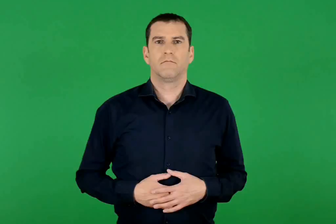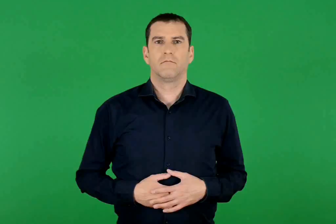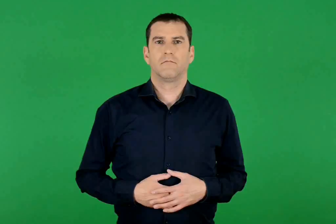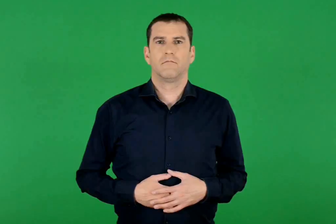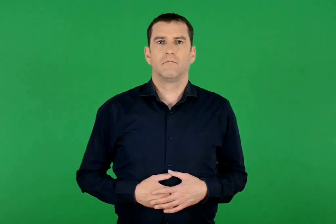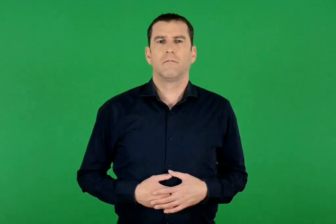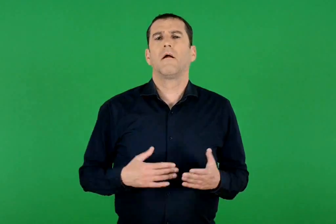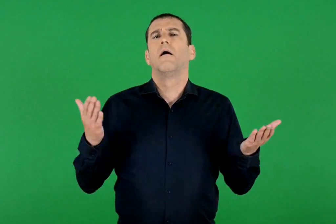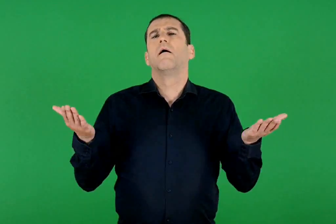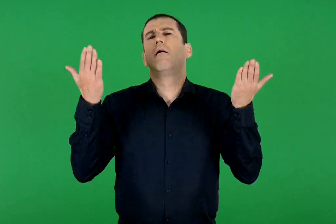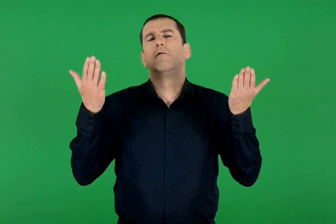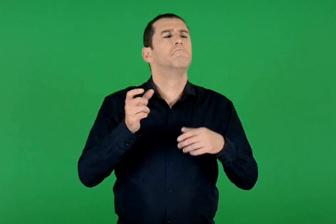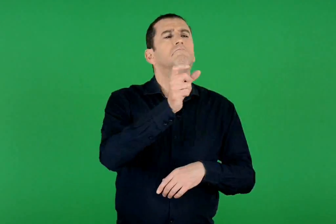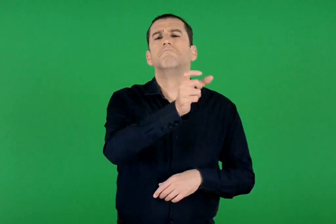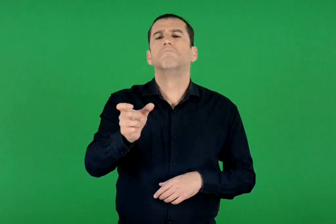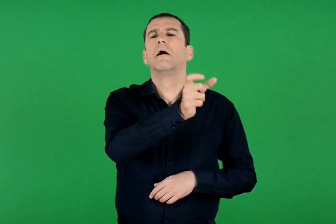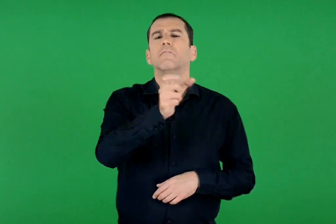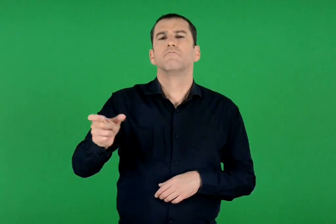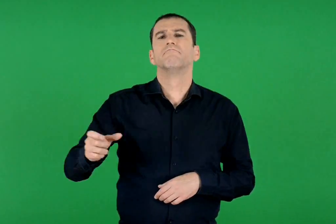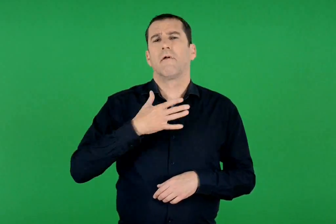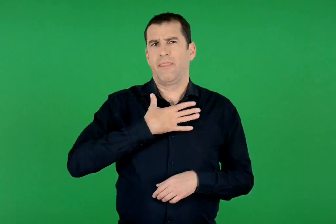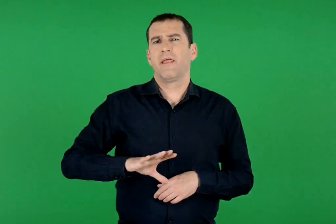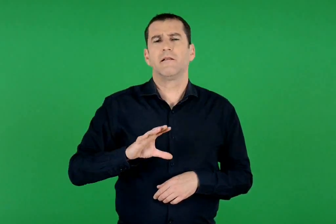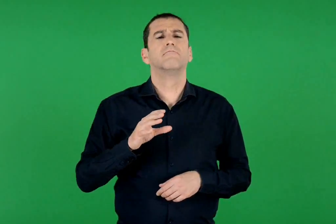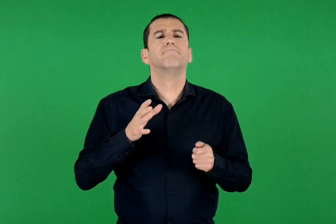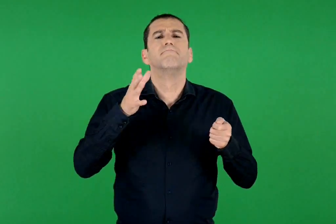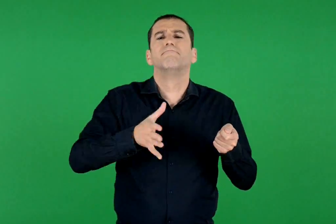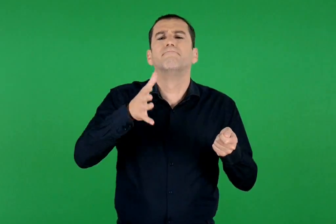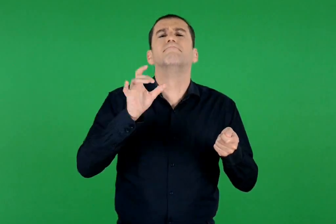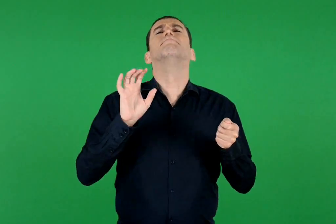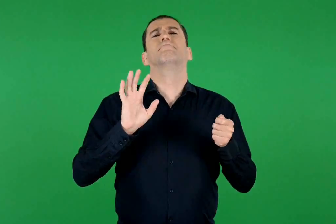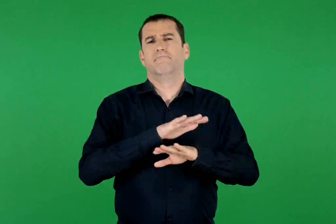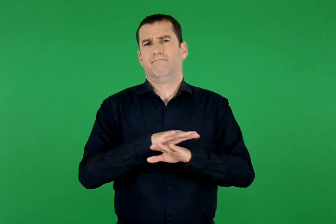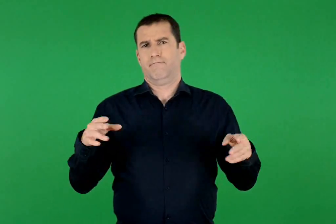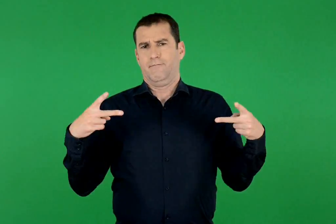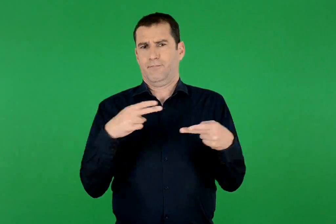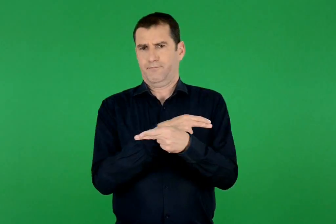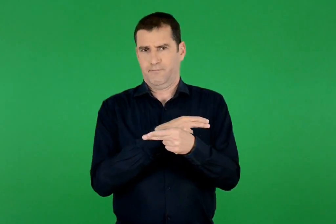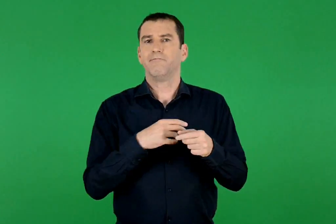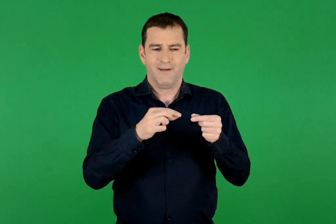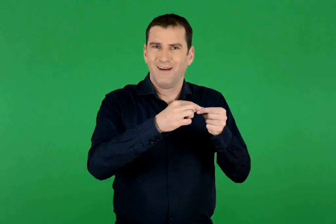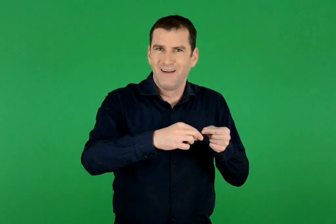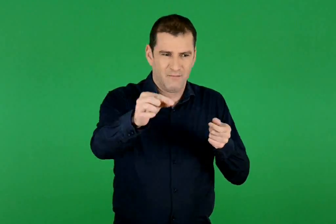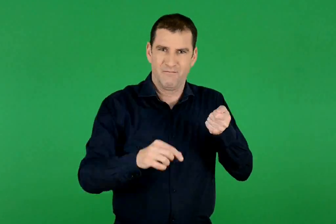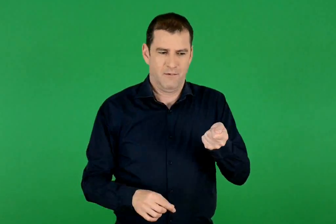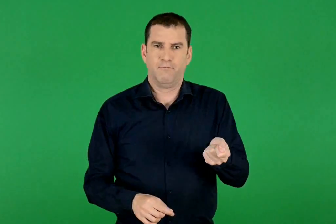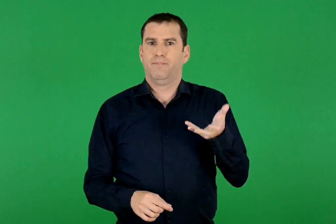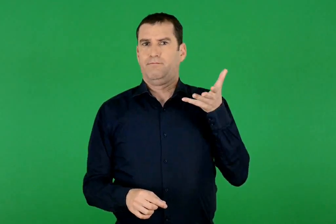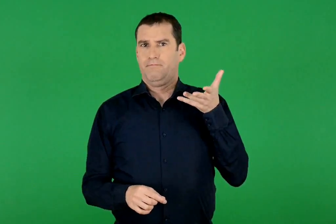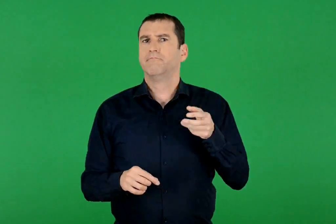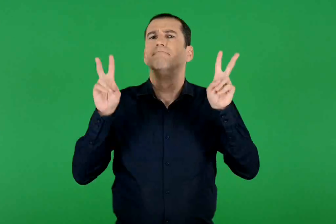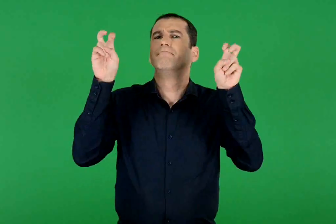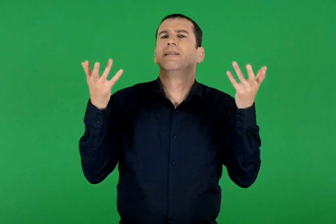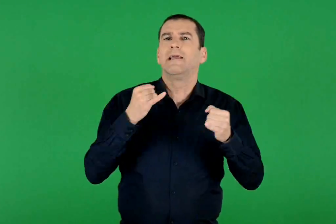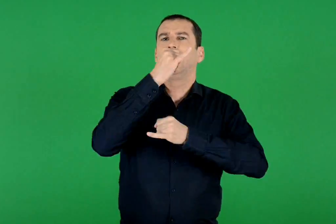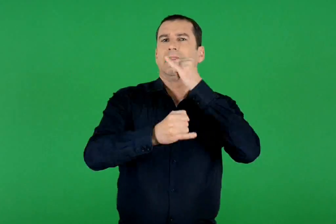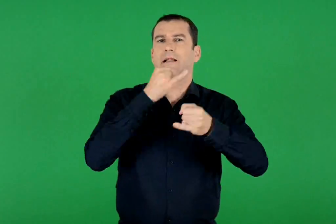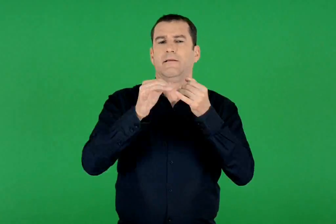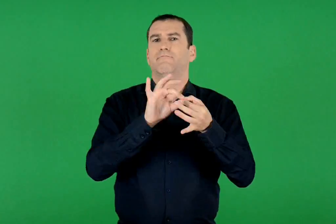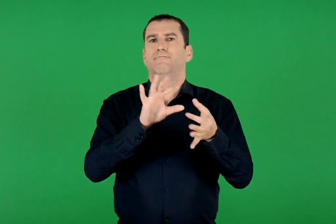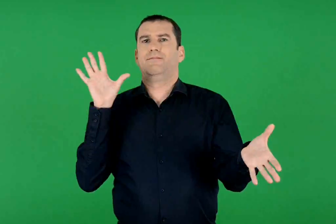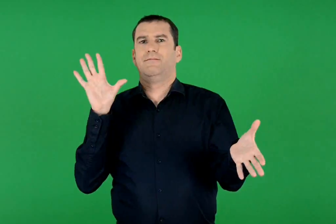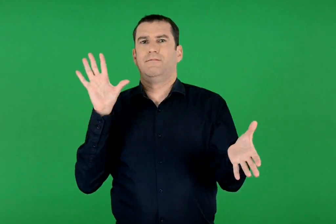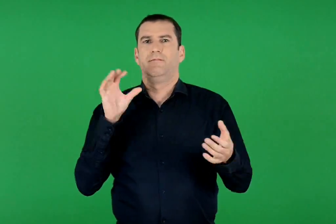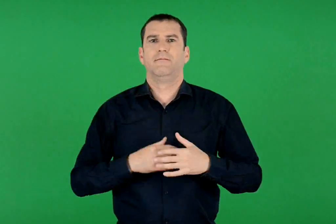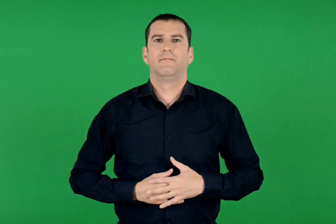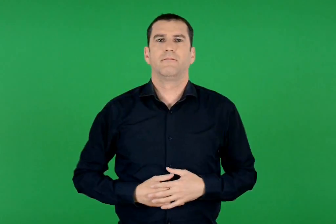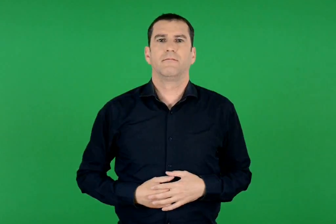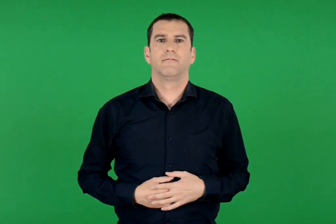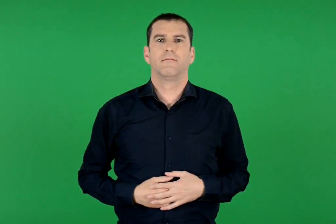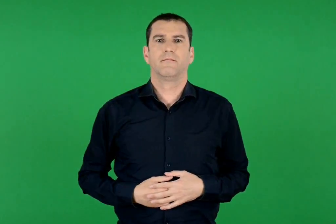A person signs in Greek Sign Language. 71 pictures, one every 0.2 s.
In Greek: αν κάποιος όμως θέλει να σταματήσει να μιλά και να του μιλάνε , αρκεί να αφήσει το νήμα του , δηλαδή να αποσυνδεθεί από το διαδίκτυο
